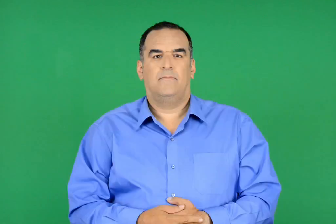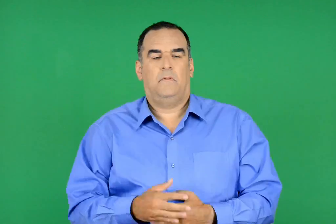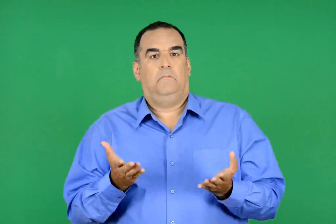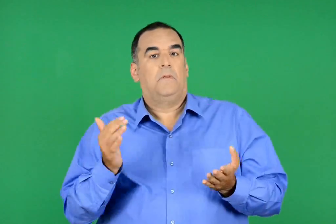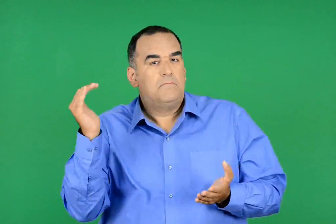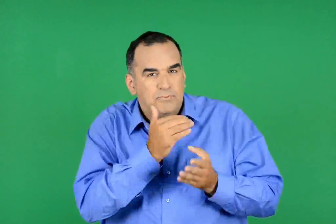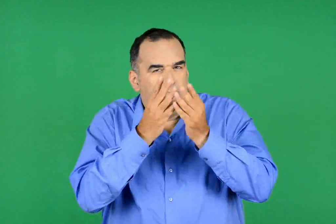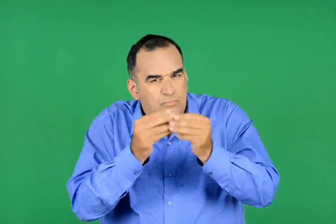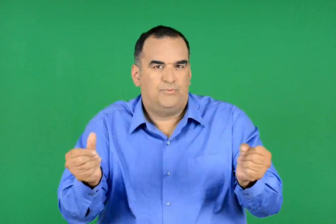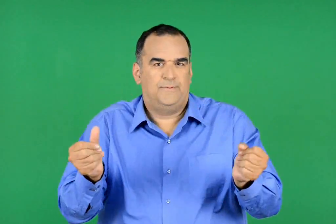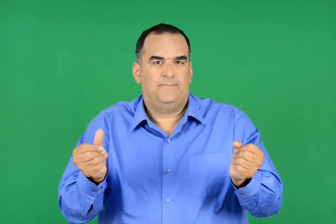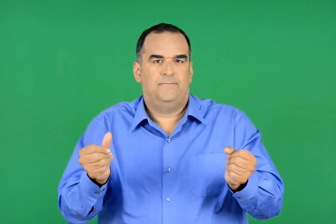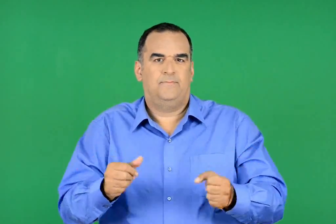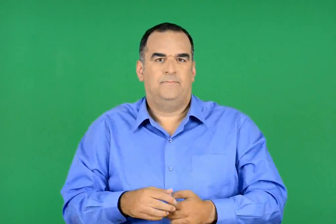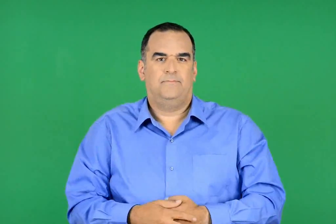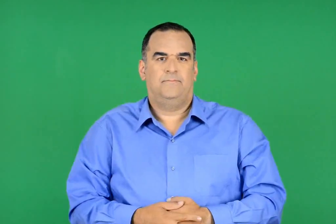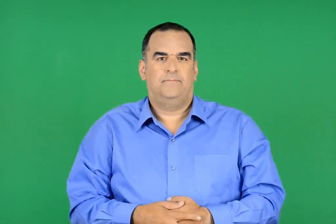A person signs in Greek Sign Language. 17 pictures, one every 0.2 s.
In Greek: μα θα σου περάσει
